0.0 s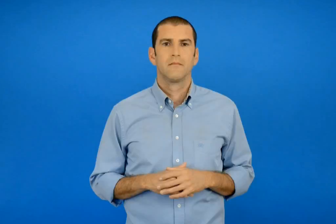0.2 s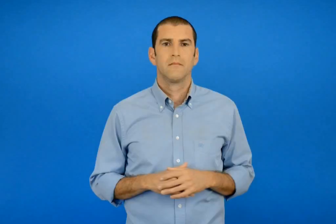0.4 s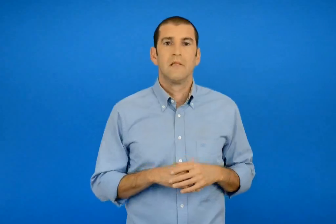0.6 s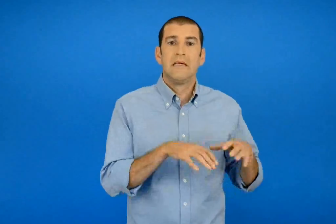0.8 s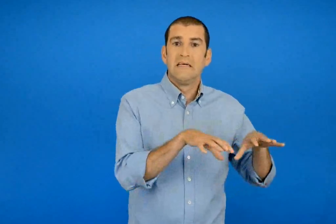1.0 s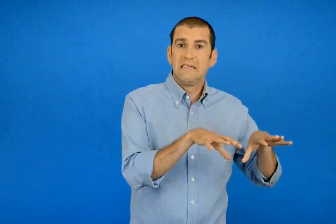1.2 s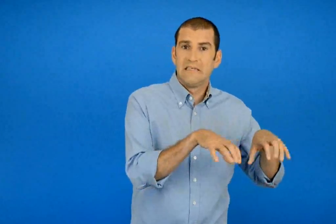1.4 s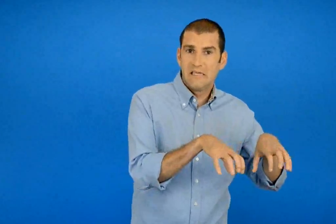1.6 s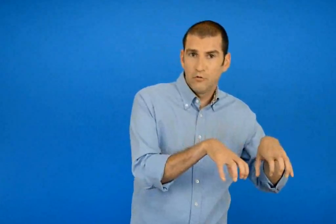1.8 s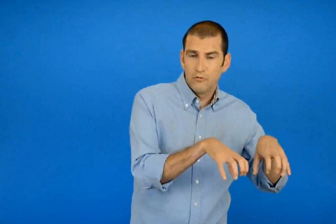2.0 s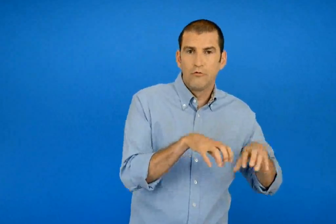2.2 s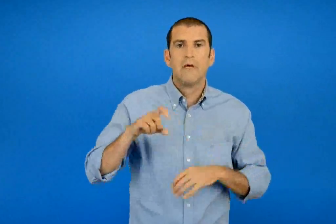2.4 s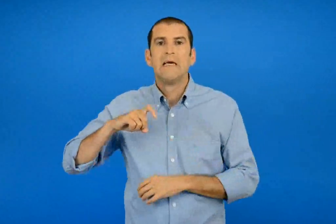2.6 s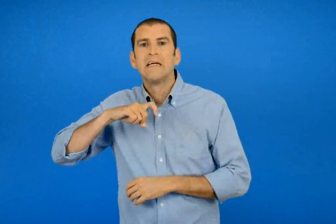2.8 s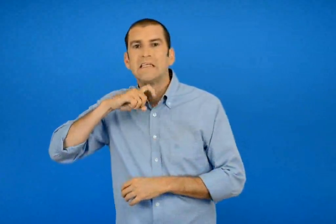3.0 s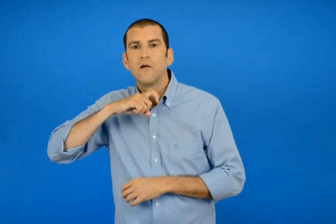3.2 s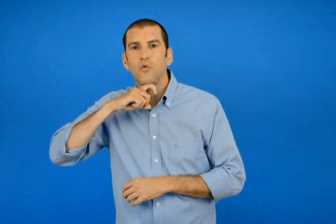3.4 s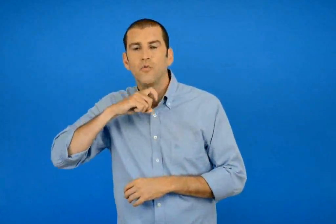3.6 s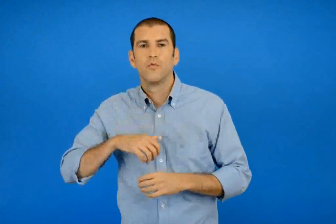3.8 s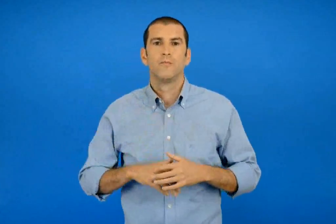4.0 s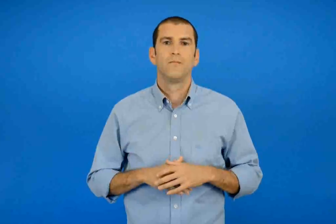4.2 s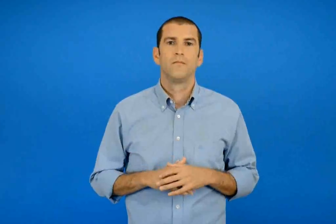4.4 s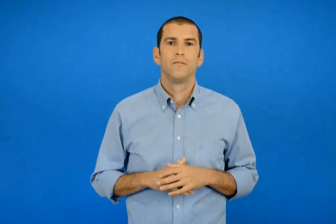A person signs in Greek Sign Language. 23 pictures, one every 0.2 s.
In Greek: ο σκύλος και το ξύλο
